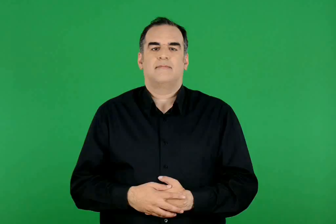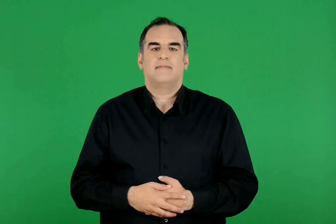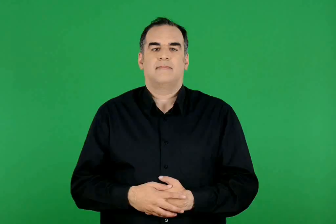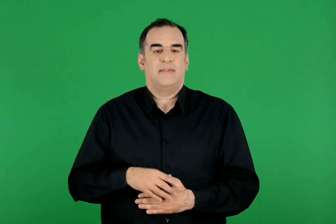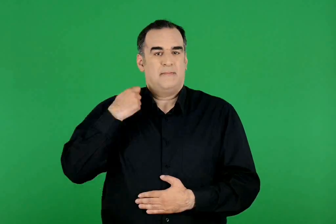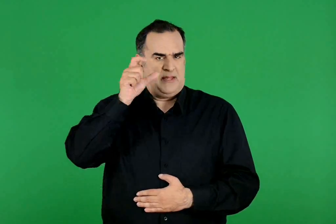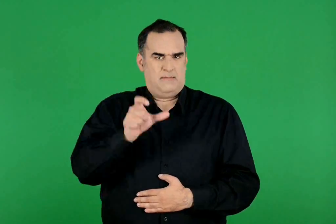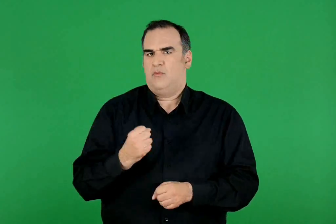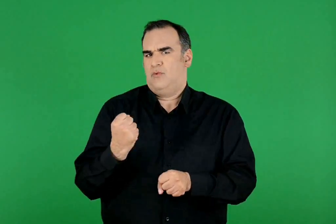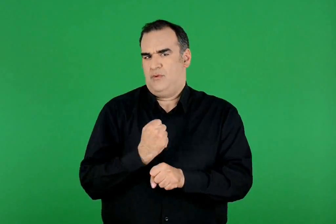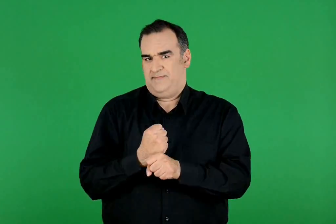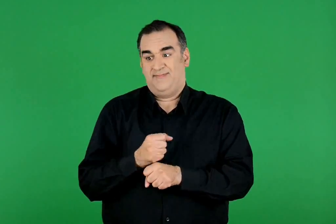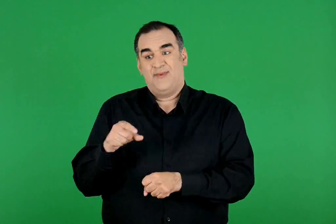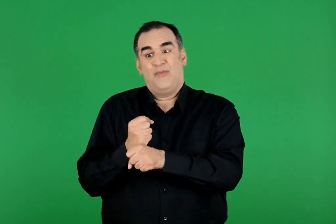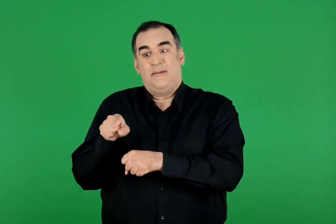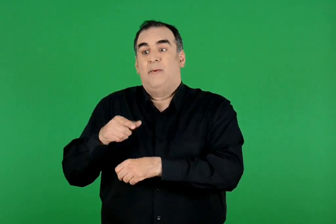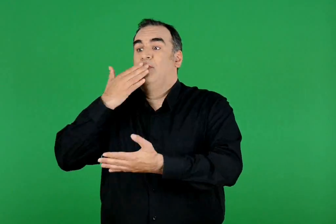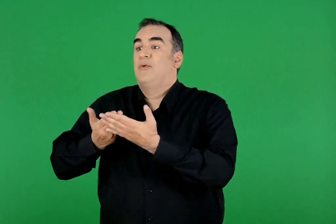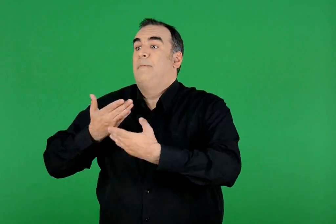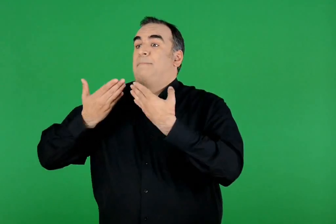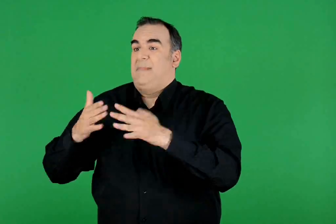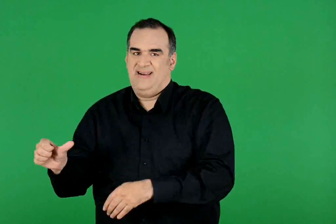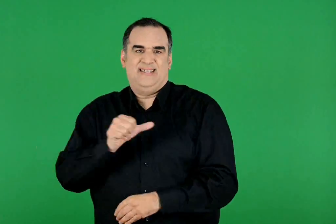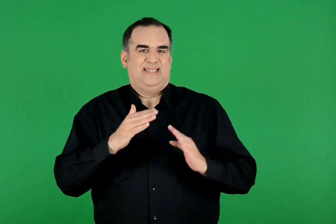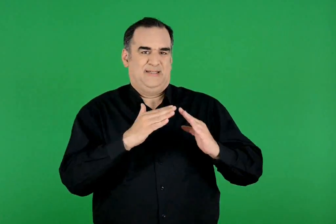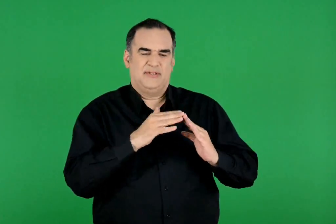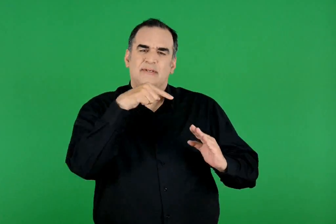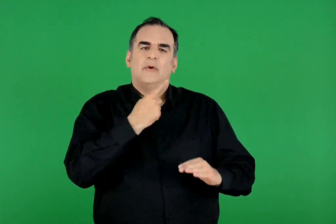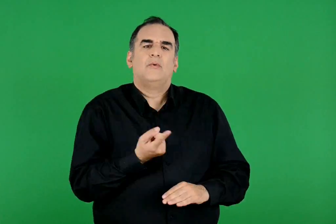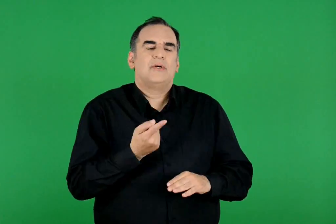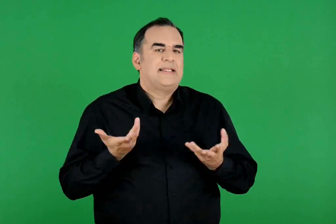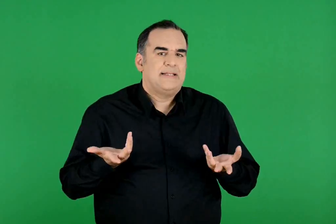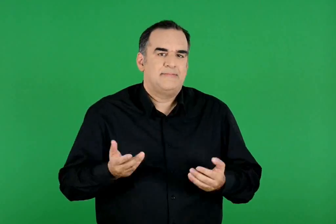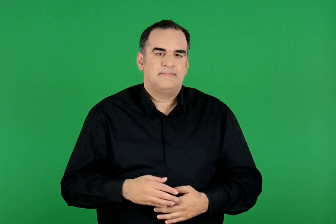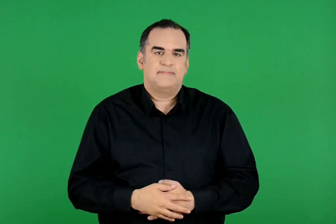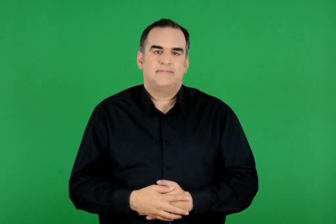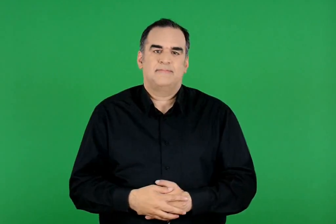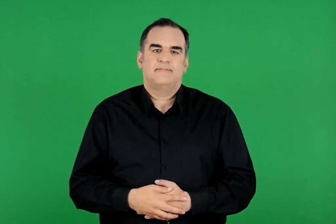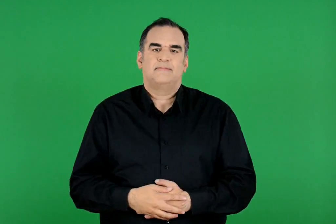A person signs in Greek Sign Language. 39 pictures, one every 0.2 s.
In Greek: τι κάνει συνήθως μια εργαζόμενη μητέρα όταν επιστρέφει στο σπίτι της από την εργασία ;
